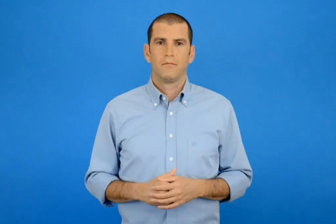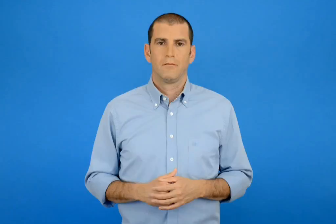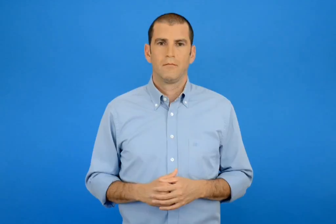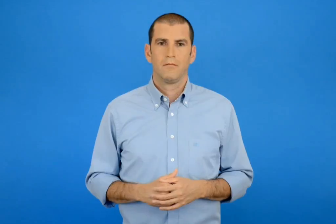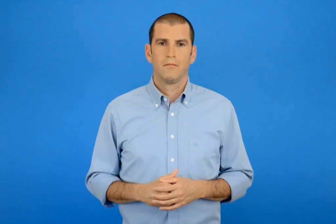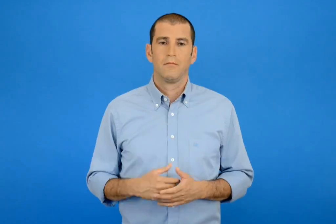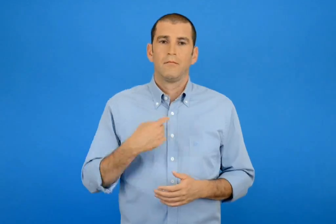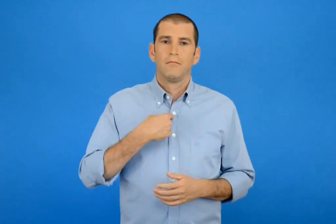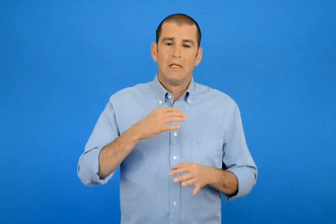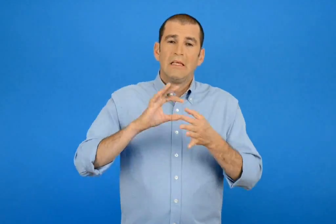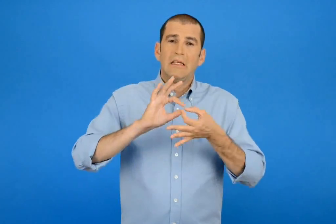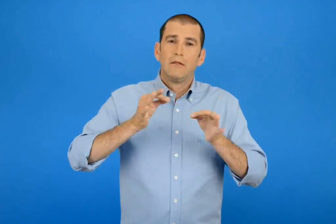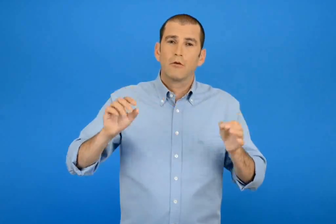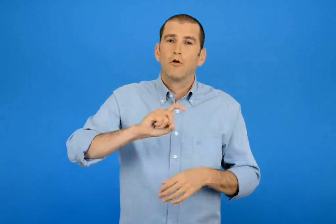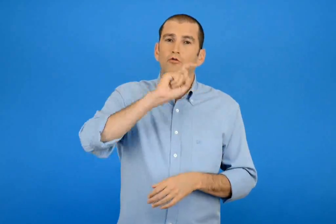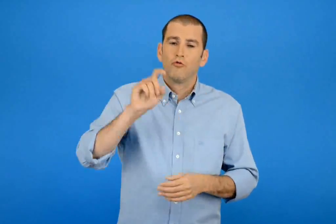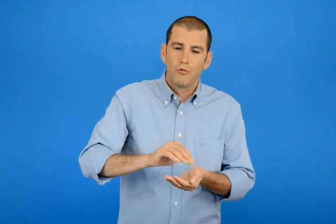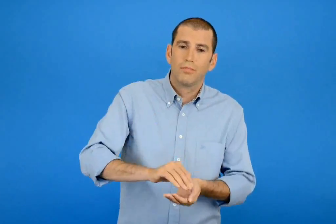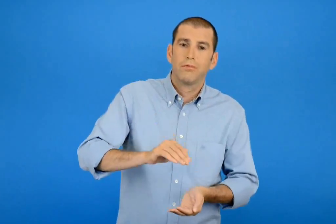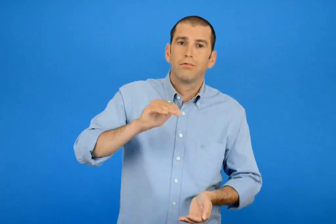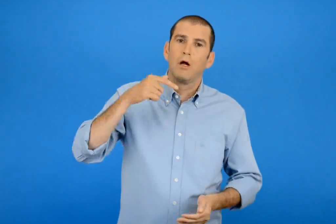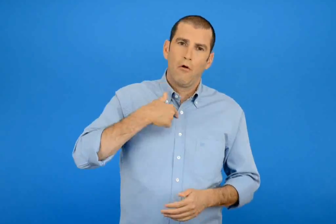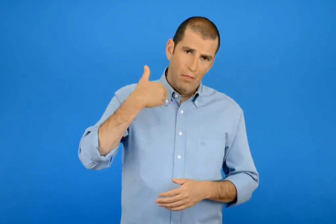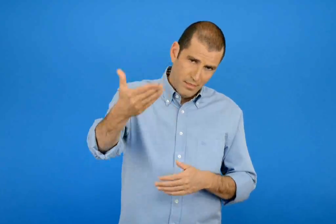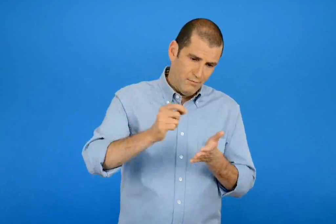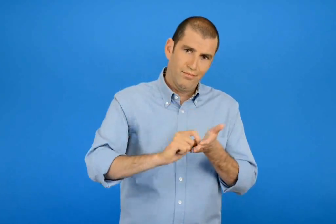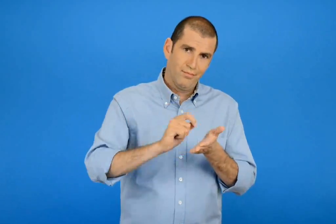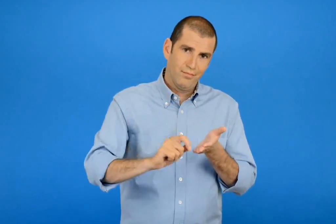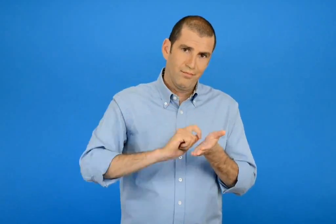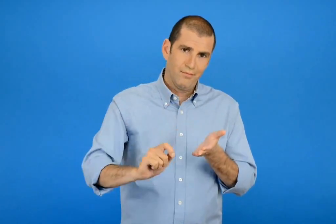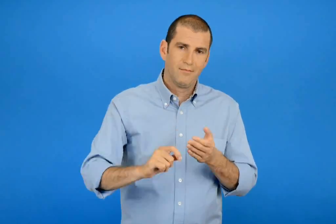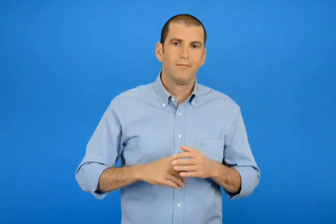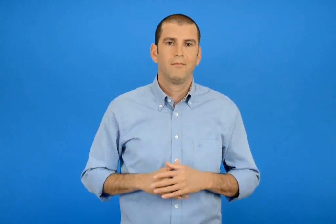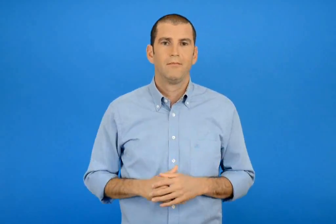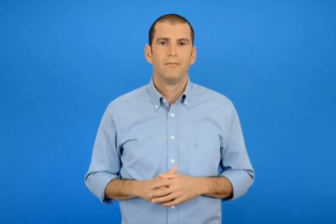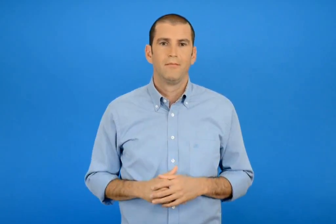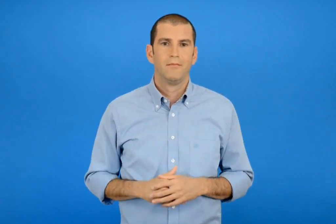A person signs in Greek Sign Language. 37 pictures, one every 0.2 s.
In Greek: εγώ θα γράψω την ιστορία της ζωής μου
